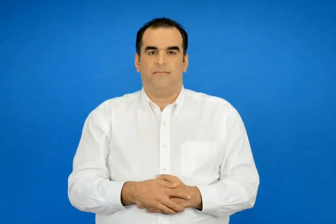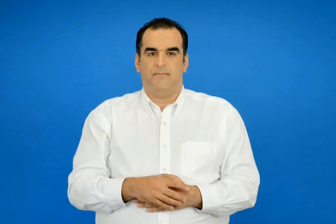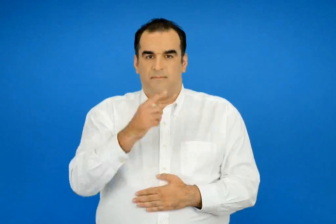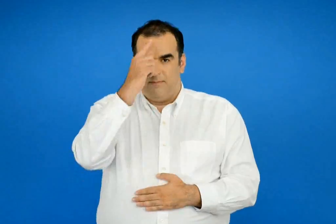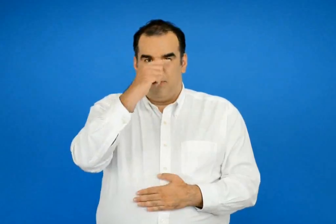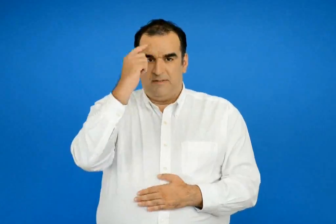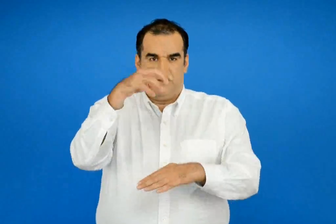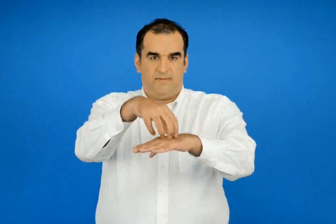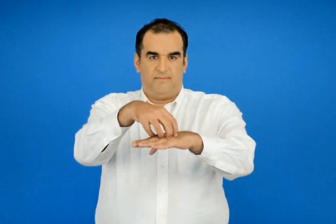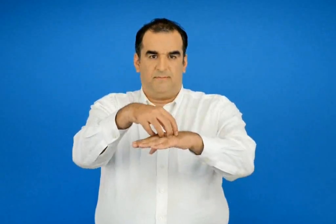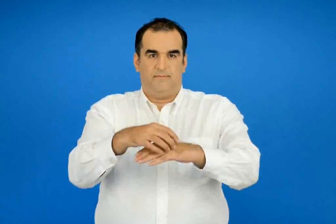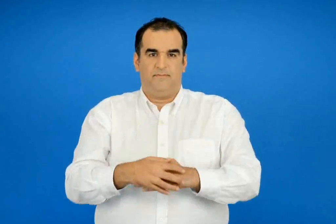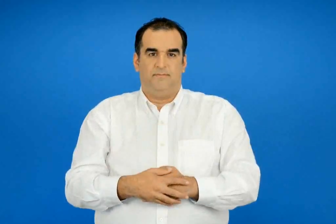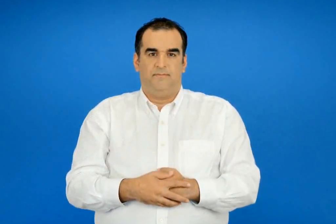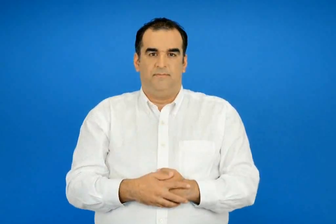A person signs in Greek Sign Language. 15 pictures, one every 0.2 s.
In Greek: μοναστήρι
